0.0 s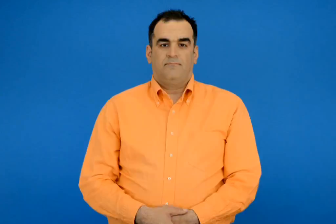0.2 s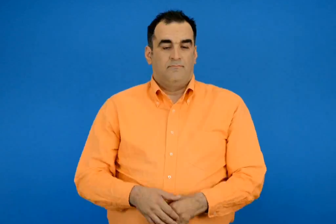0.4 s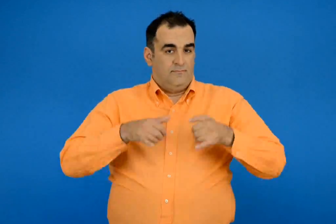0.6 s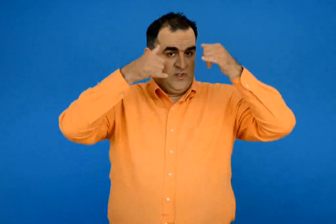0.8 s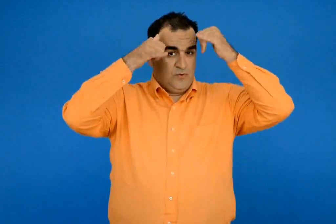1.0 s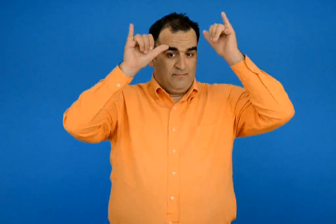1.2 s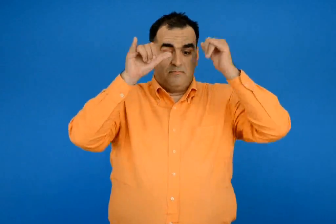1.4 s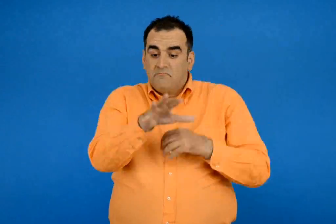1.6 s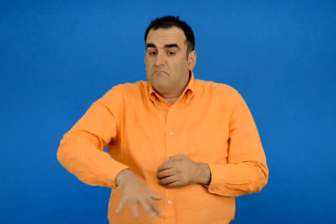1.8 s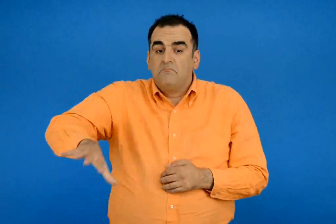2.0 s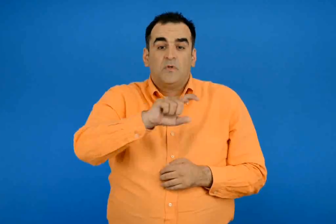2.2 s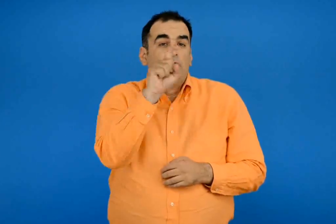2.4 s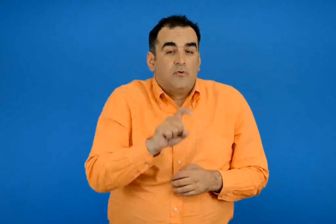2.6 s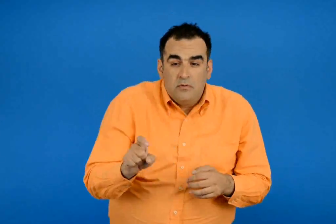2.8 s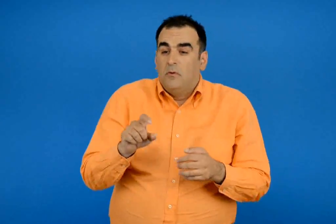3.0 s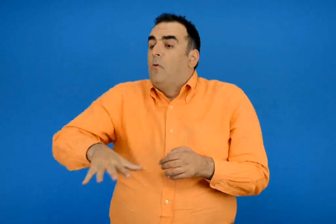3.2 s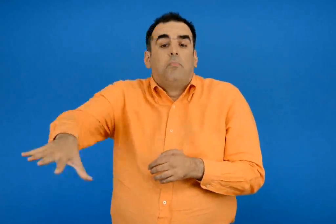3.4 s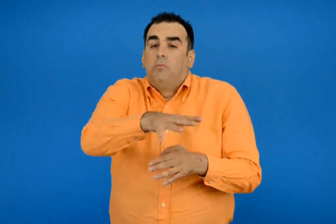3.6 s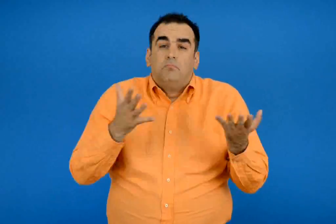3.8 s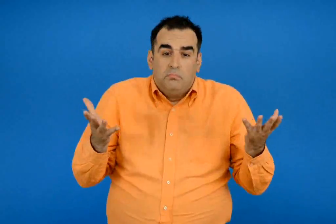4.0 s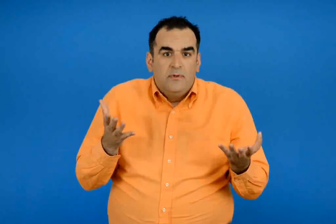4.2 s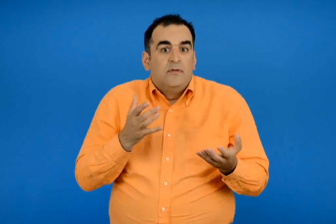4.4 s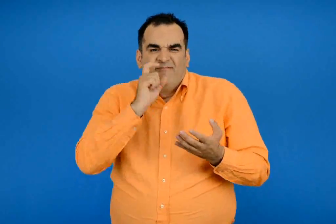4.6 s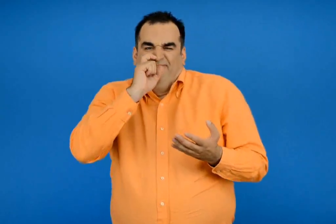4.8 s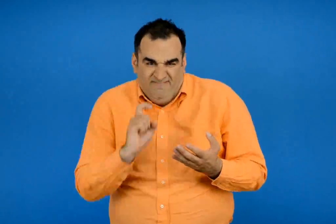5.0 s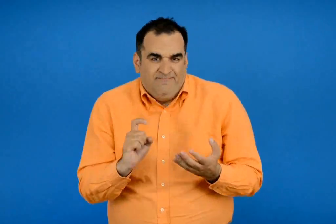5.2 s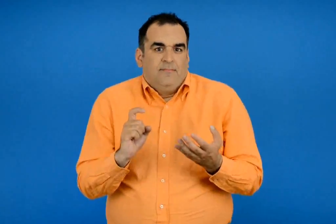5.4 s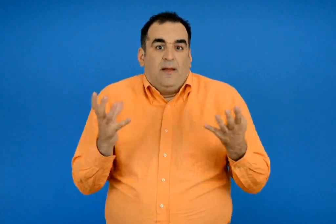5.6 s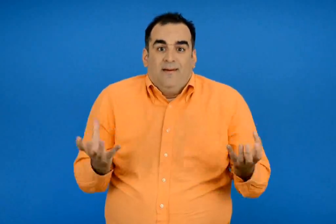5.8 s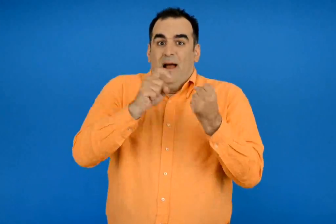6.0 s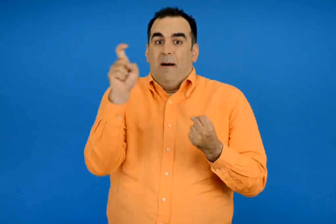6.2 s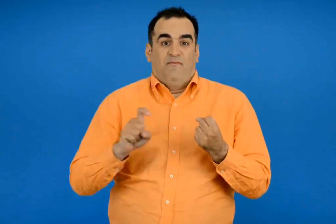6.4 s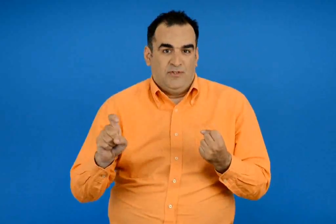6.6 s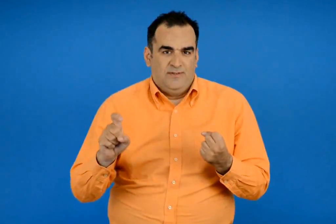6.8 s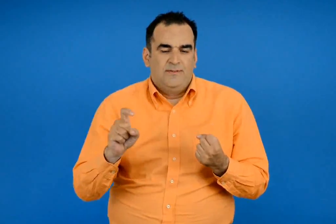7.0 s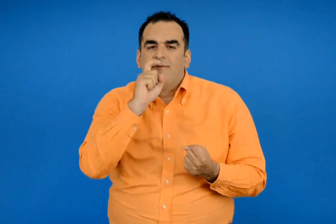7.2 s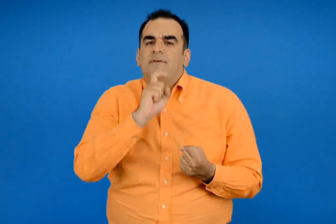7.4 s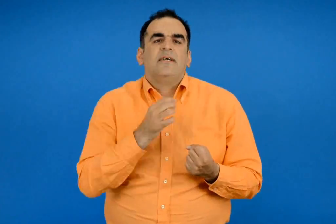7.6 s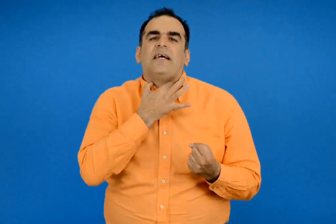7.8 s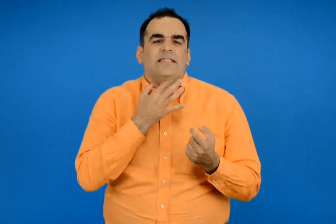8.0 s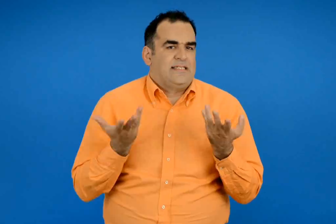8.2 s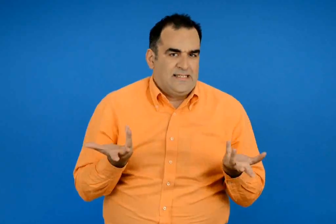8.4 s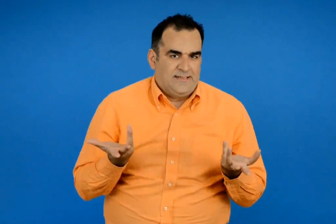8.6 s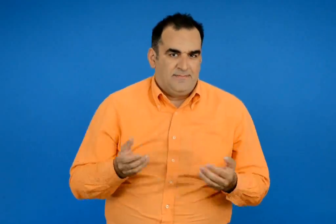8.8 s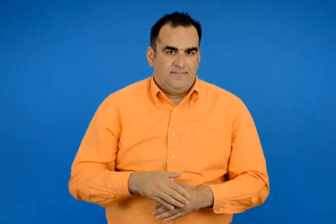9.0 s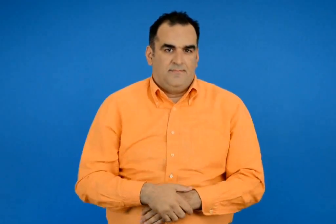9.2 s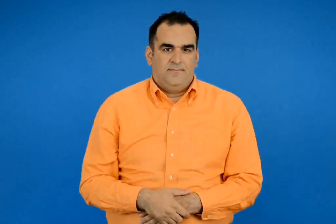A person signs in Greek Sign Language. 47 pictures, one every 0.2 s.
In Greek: τα ζώα οπού κι αν ζουν για να επιβιώσουν χρειάζονται
